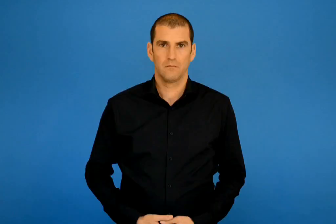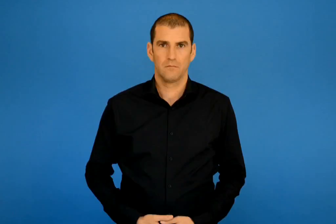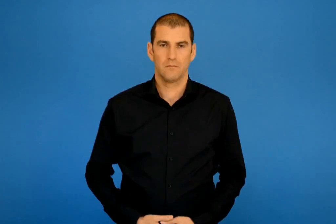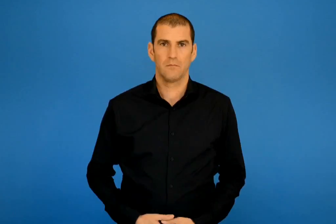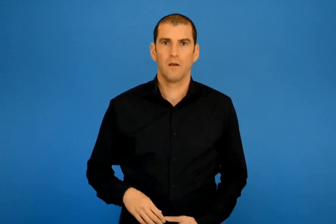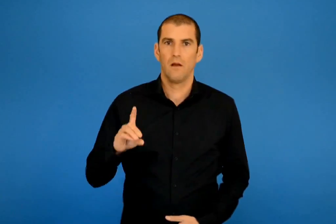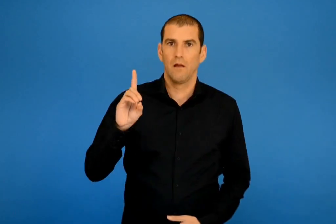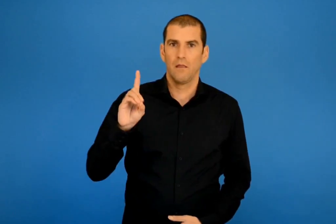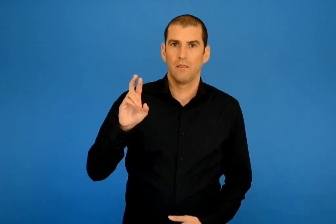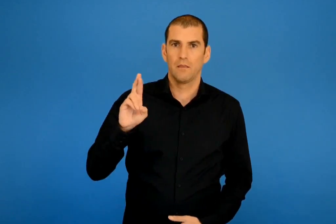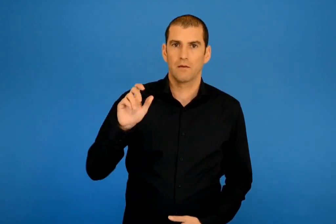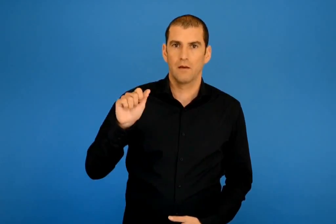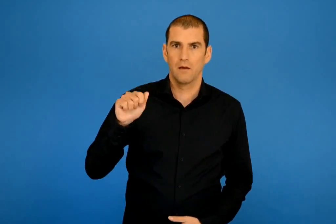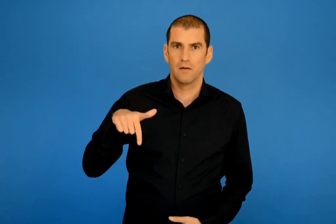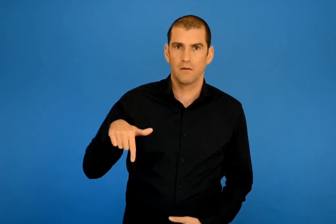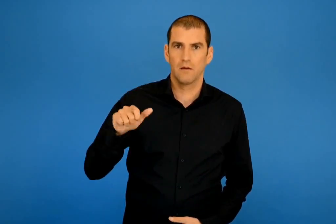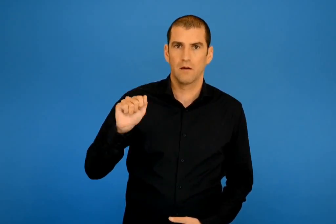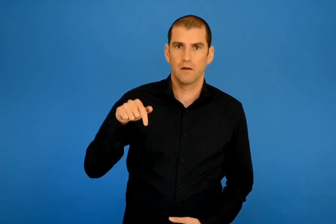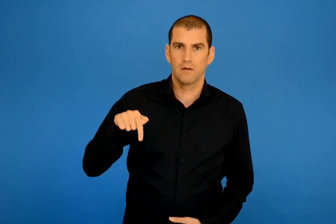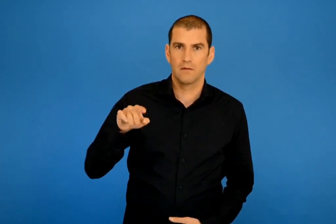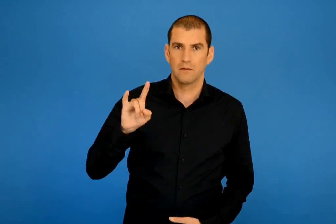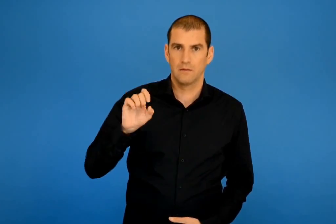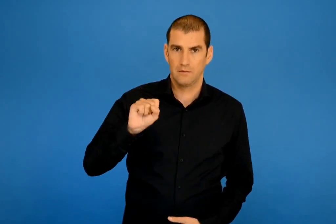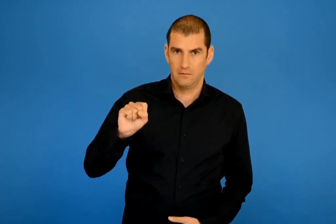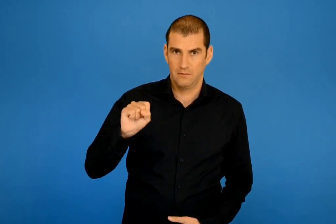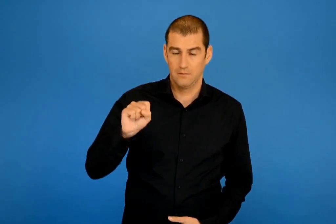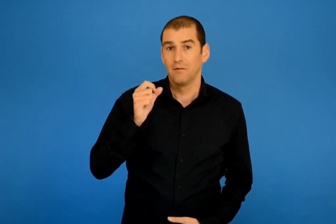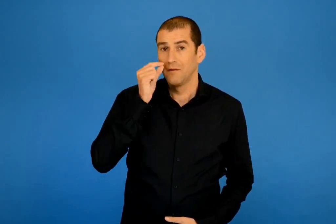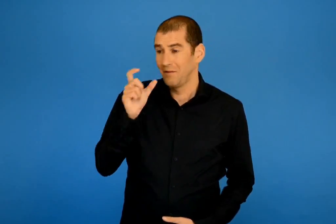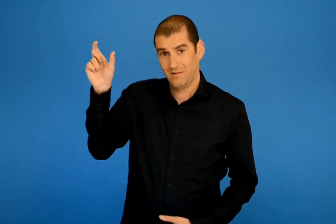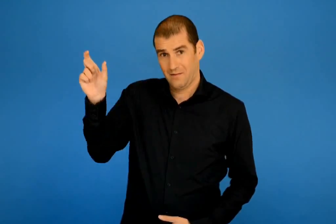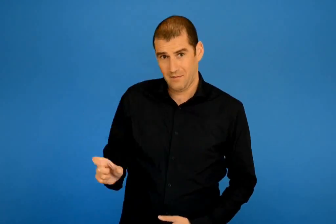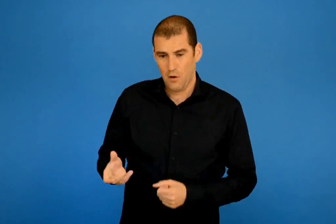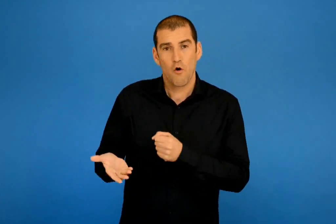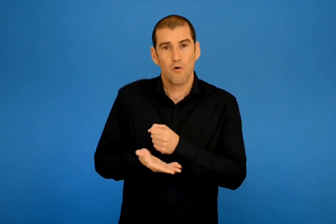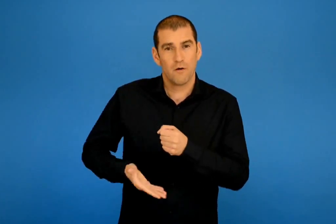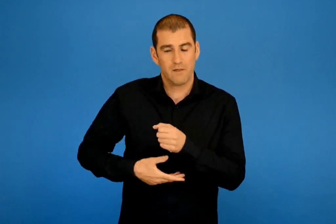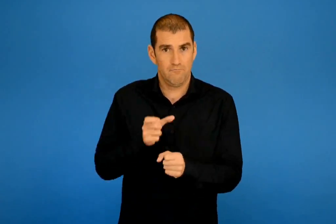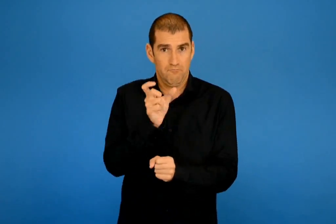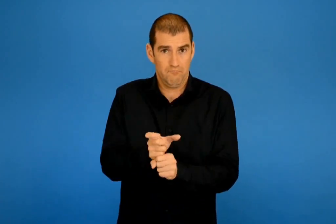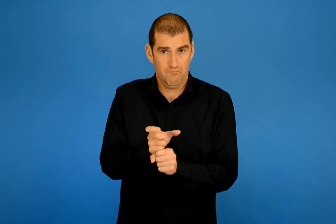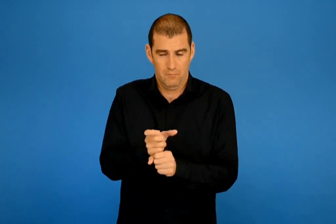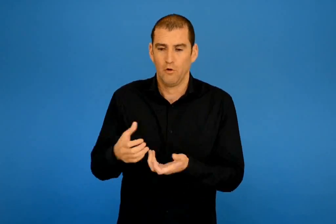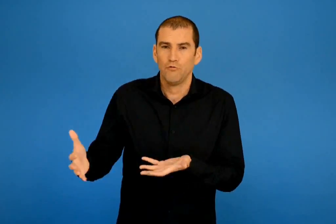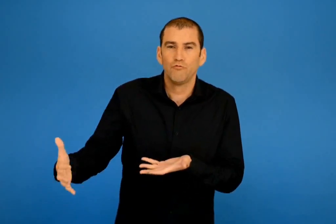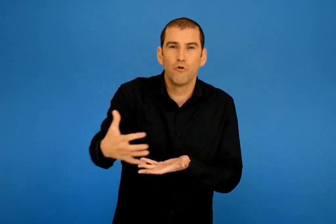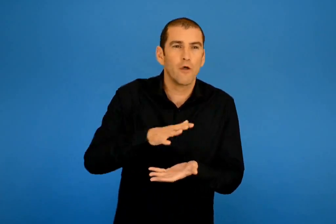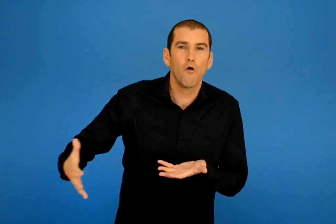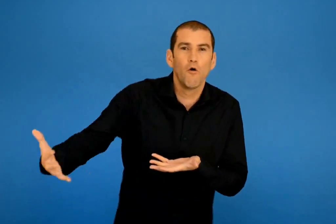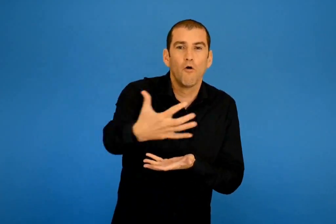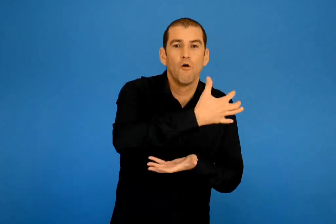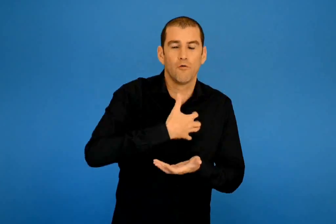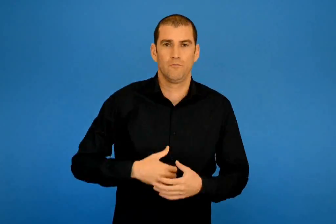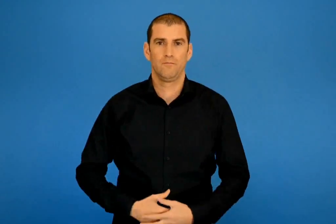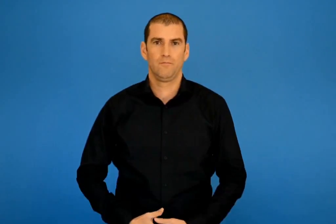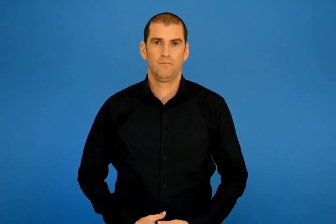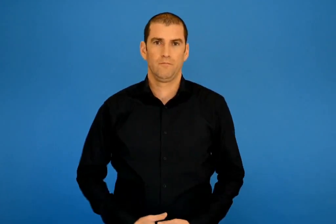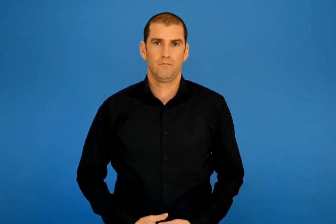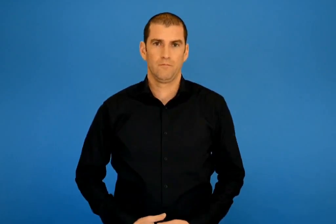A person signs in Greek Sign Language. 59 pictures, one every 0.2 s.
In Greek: δραγάτης αγροφύλακας αυτός που φυλάει τη σοδειά των χωραφιών
